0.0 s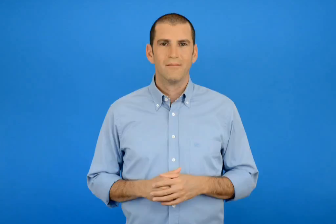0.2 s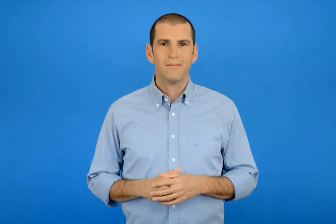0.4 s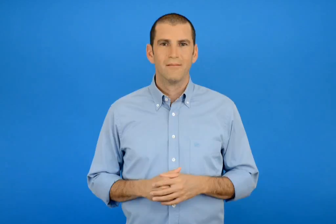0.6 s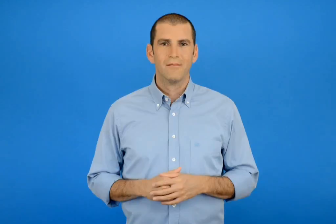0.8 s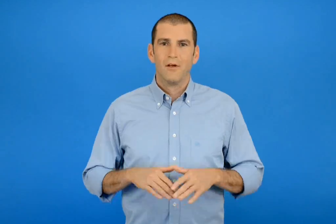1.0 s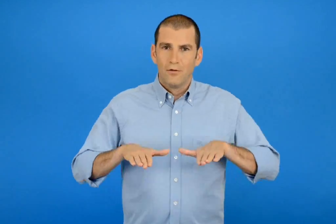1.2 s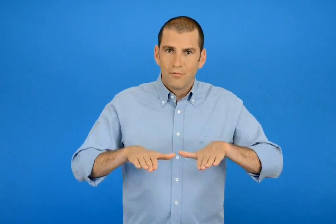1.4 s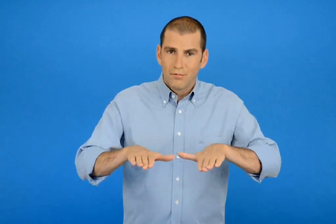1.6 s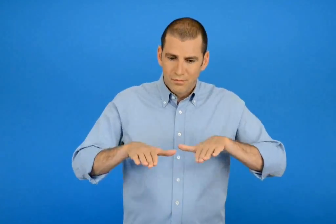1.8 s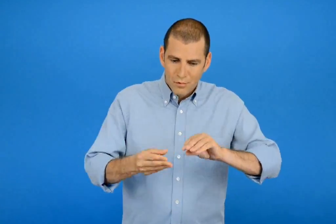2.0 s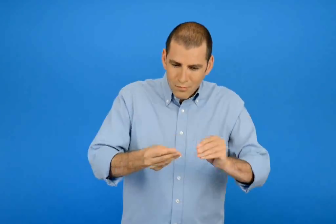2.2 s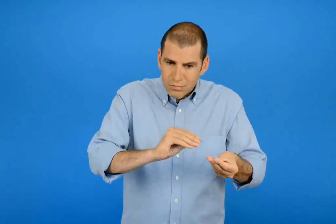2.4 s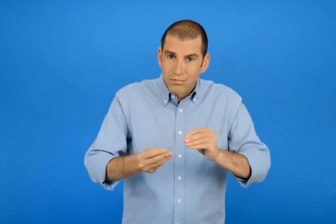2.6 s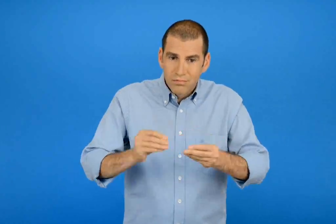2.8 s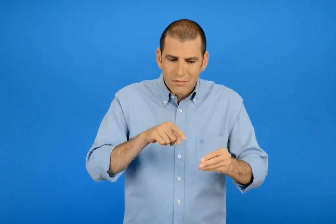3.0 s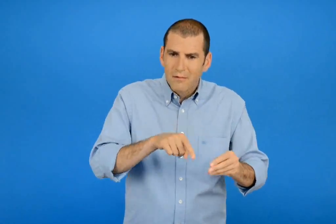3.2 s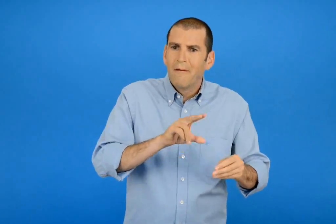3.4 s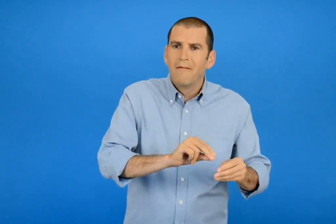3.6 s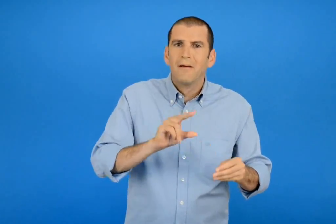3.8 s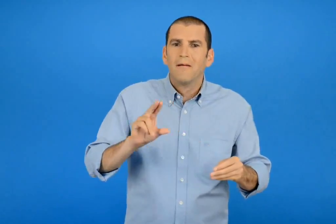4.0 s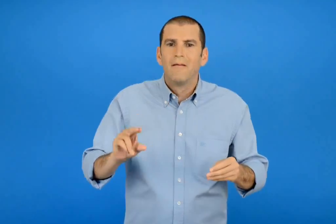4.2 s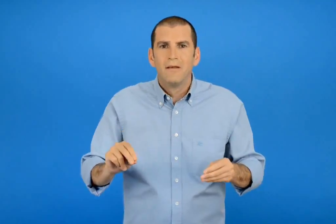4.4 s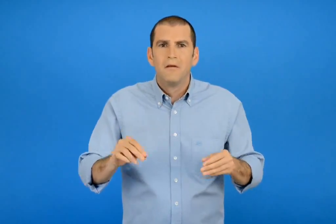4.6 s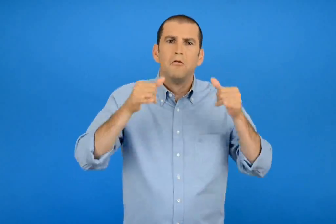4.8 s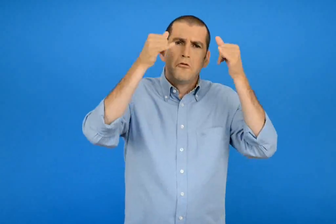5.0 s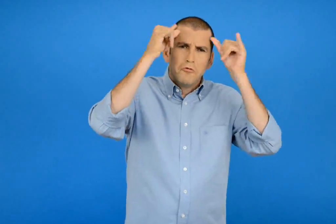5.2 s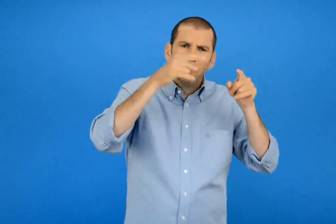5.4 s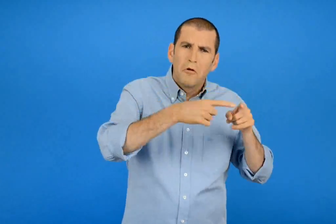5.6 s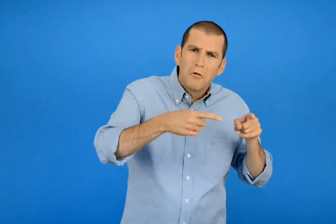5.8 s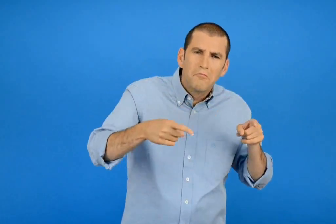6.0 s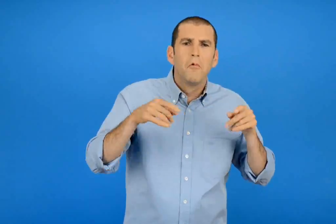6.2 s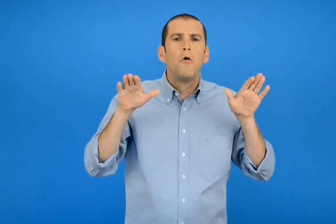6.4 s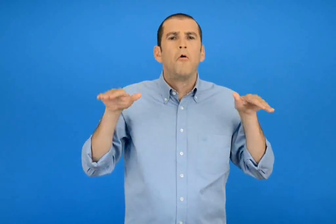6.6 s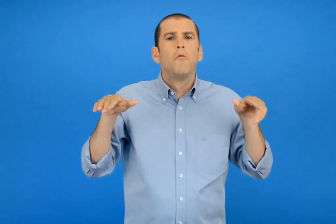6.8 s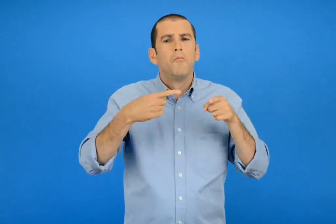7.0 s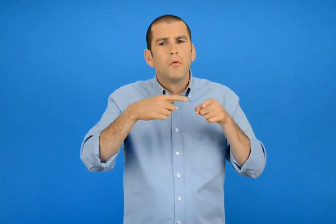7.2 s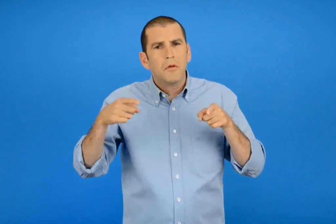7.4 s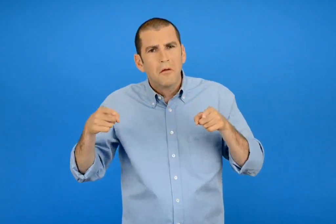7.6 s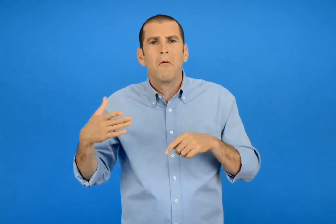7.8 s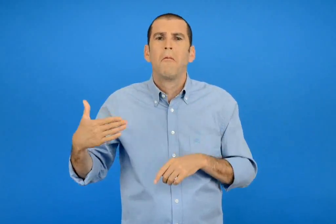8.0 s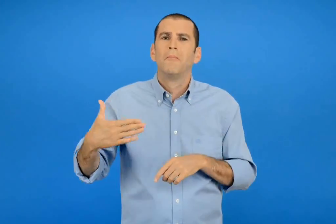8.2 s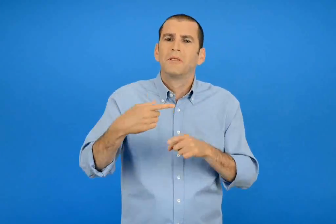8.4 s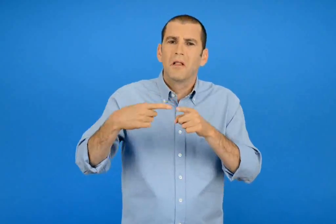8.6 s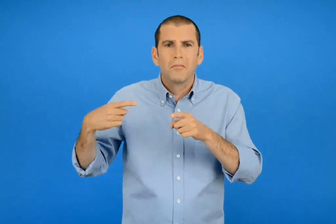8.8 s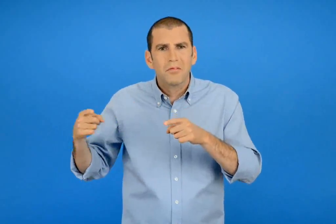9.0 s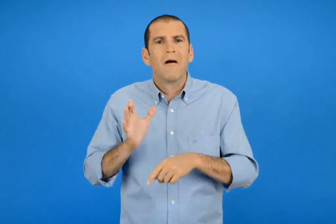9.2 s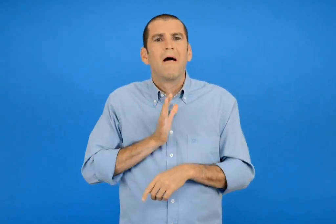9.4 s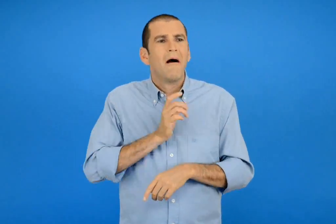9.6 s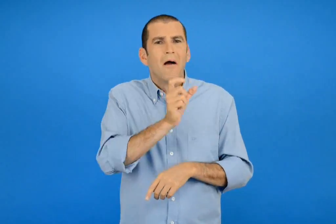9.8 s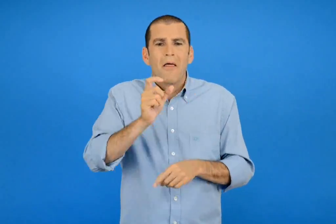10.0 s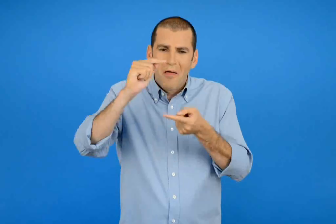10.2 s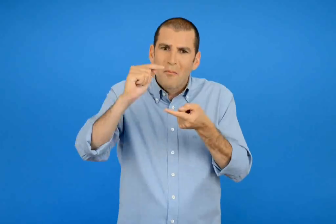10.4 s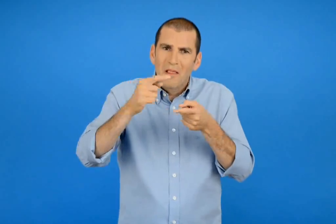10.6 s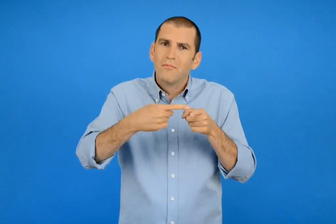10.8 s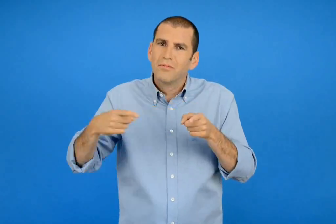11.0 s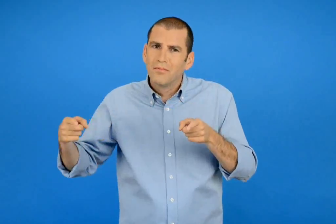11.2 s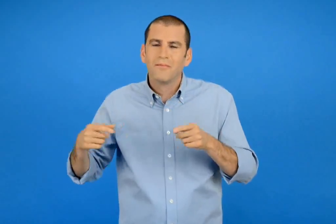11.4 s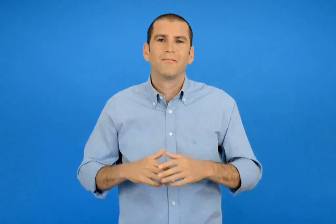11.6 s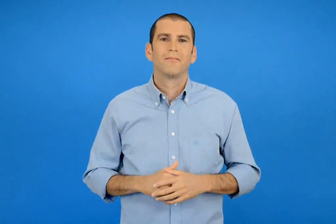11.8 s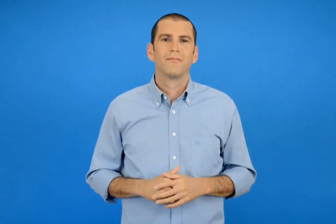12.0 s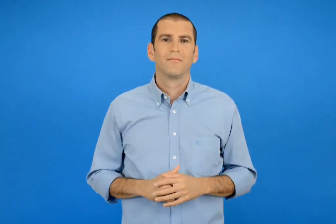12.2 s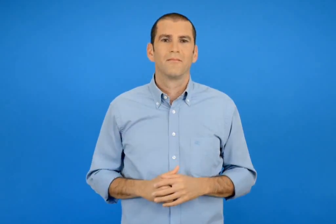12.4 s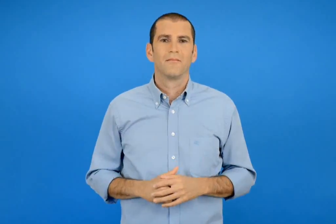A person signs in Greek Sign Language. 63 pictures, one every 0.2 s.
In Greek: τα έπλαθαν έτσι ώστε να μοιάζουν με ζώα πουλιά ψαριά ανθρωπάκια
